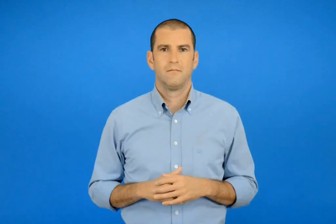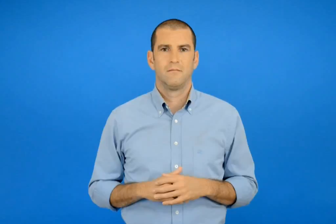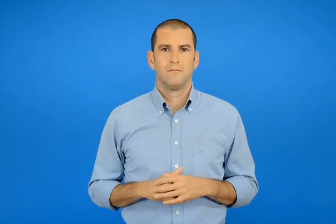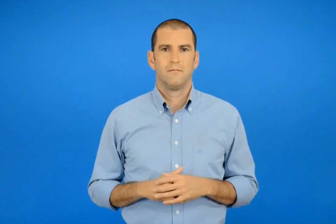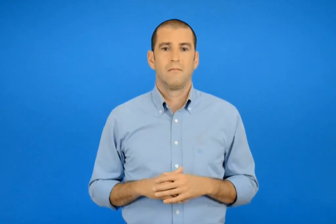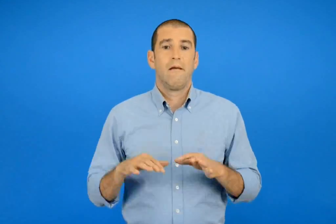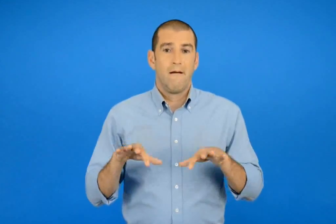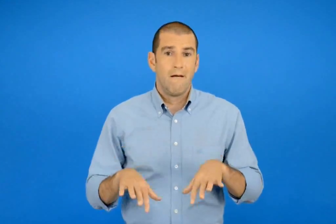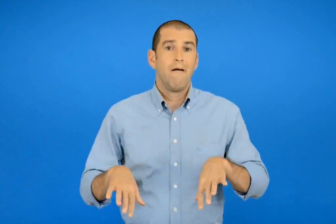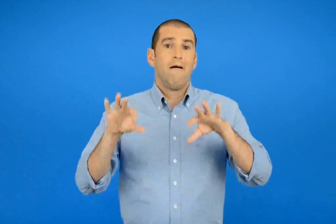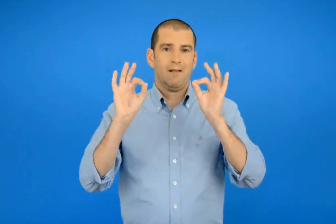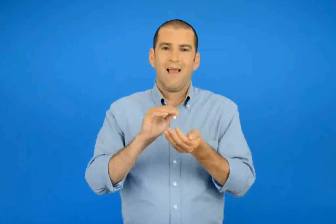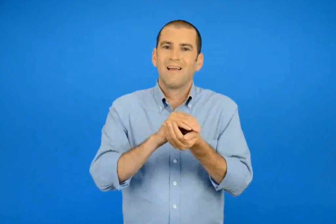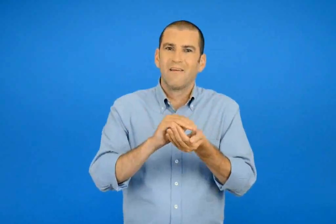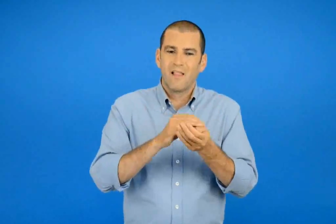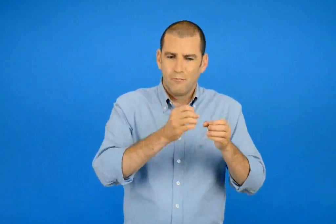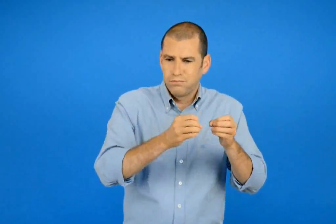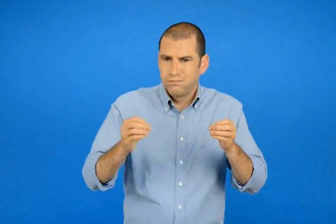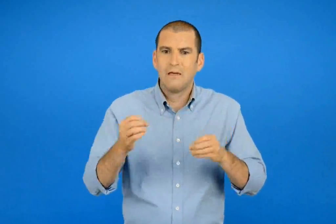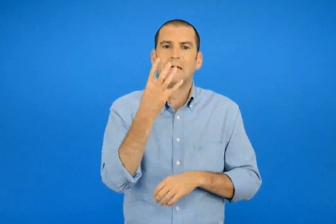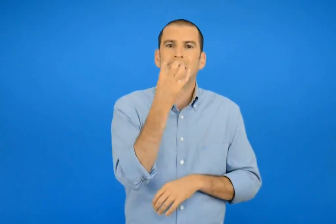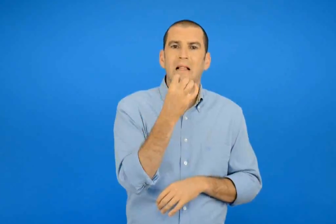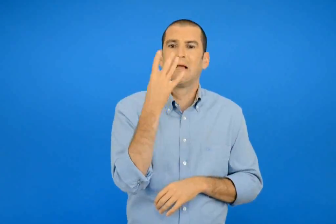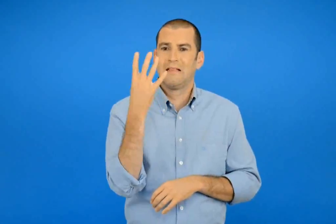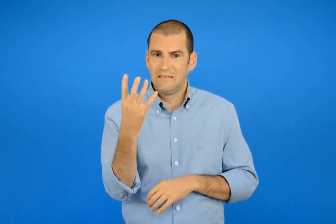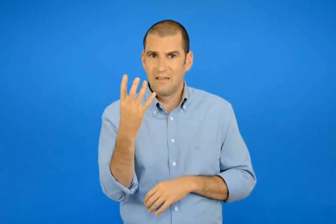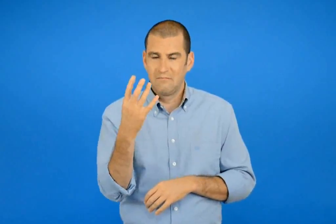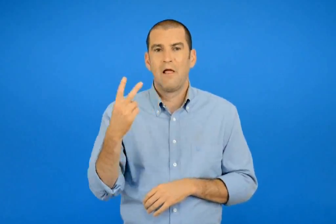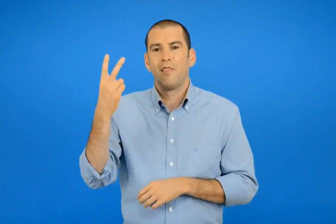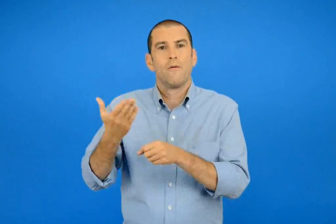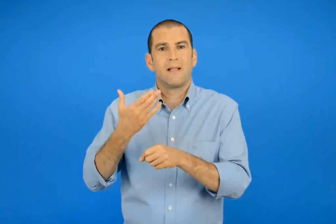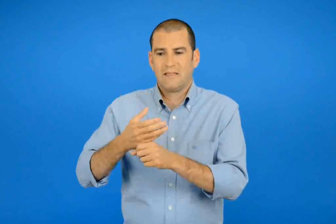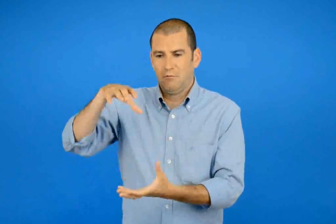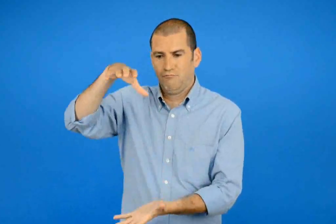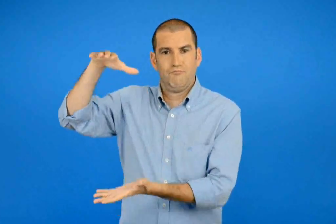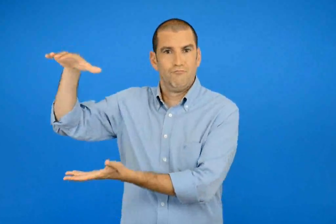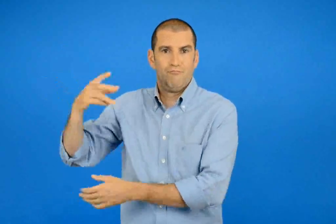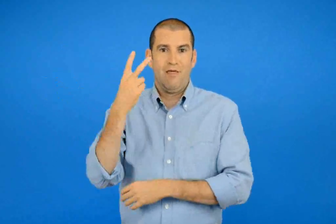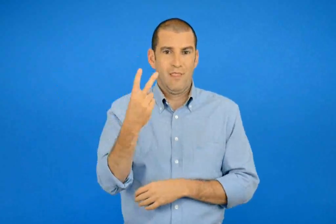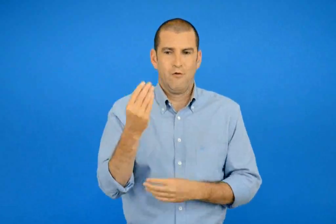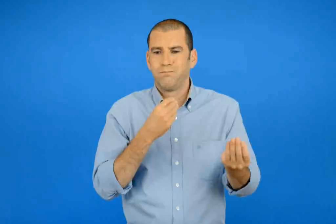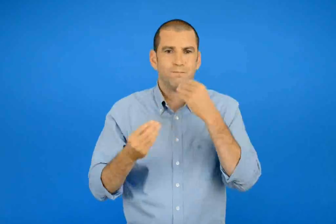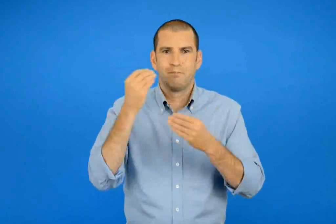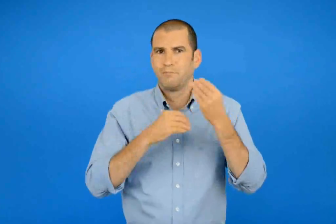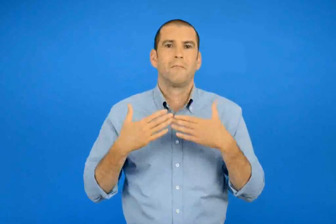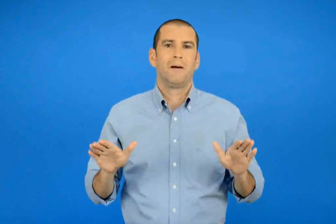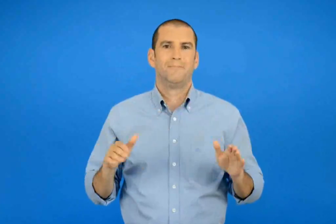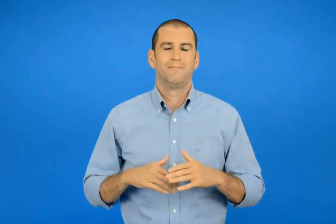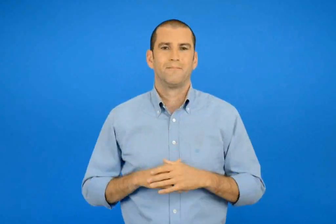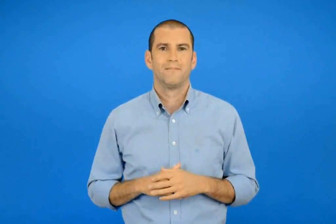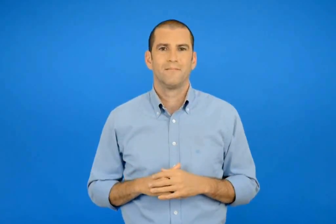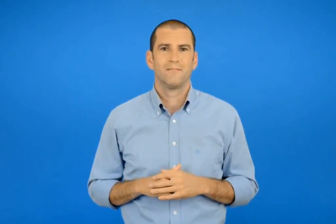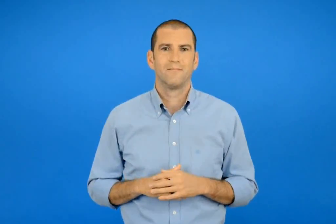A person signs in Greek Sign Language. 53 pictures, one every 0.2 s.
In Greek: έφαγαν στην αρχή σαράντα τέσσερα κεφτεδάκια και δύο σακουλές πατατάκια
